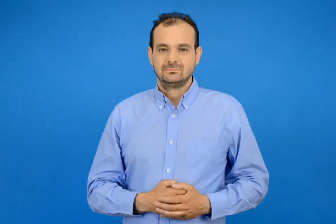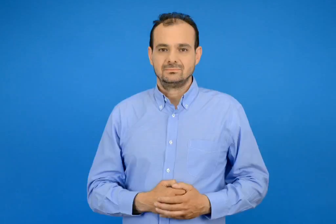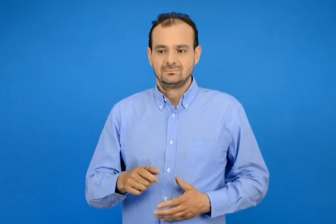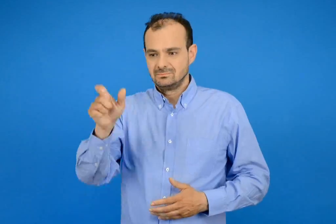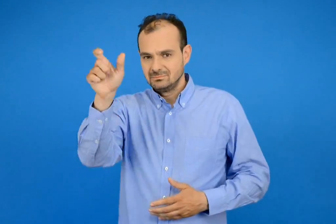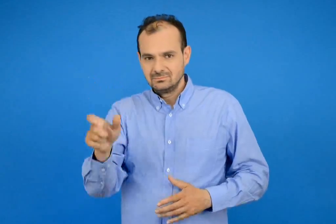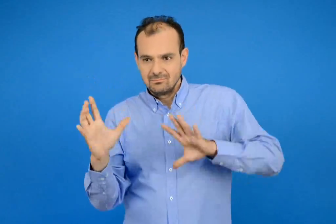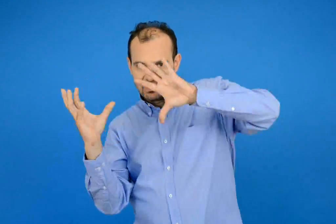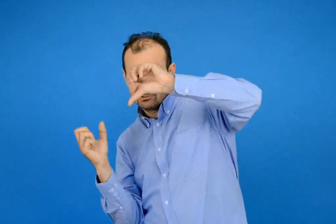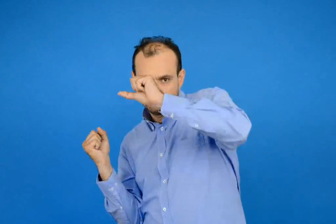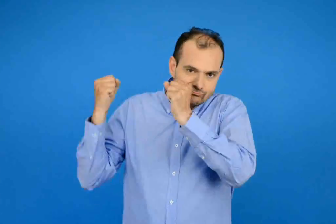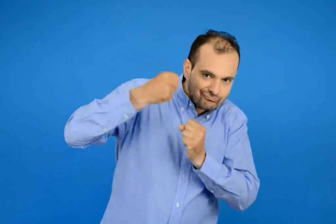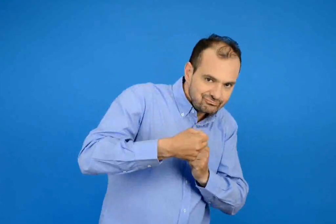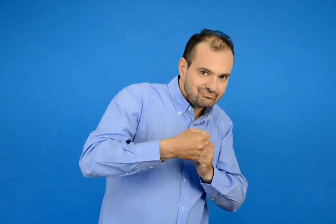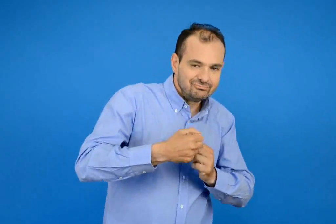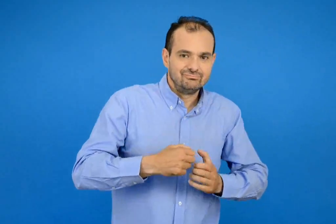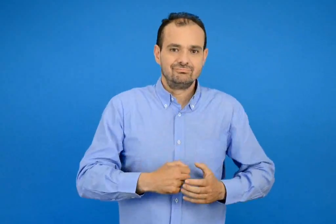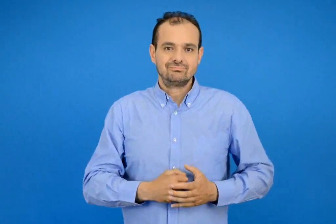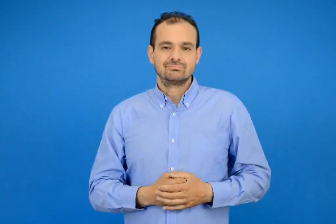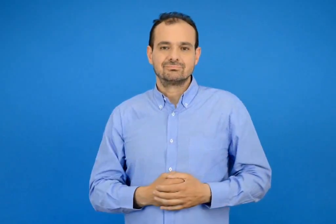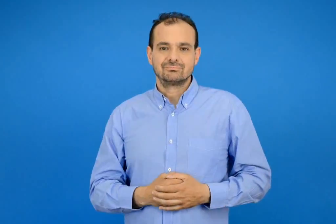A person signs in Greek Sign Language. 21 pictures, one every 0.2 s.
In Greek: παλαιστής
